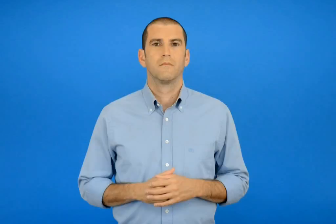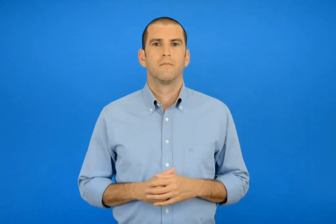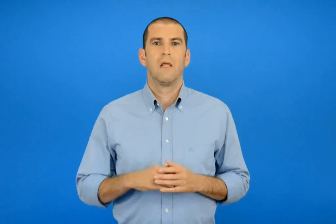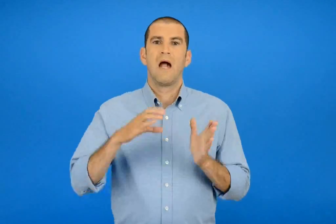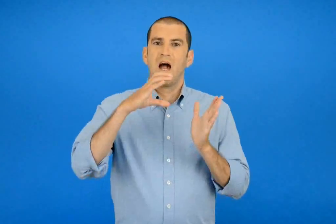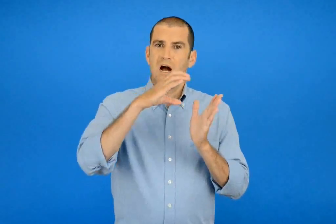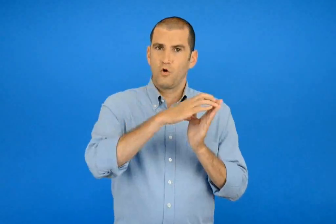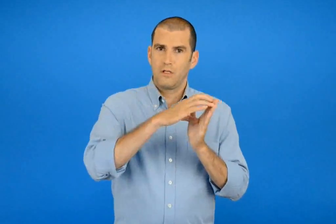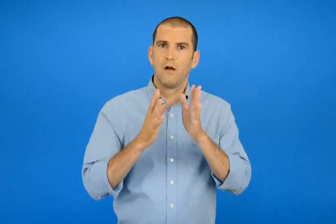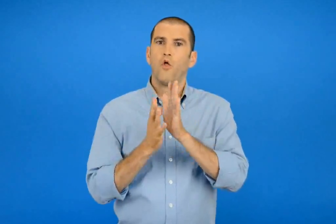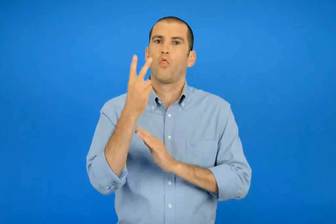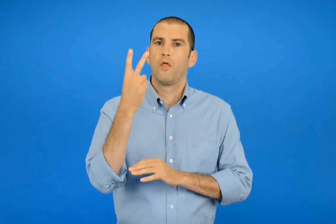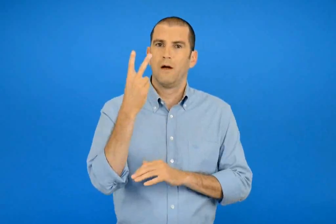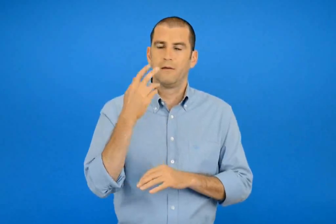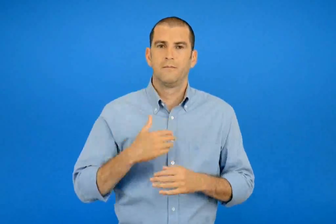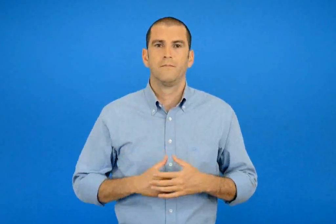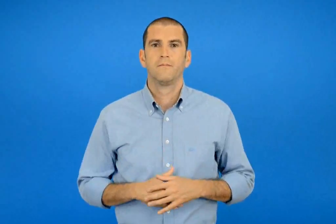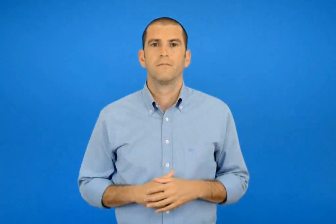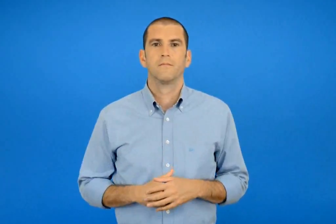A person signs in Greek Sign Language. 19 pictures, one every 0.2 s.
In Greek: ενότητα 12
